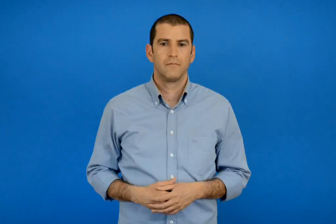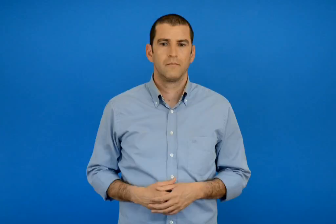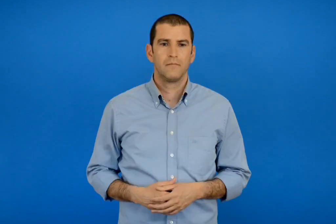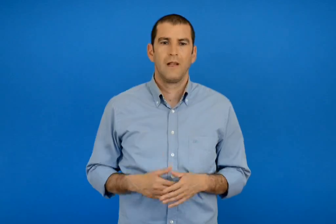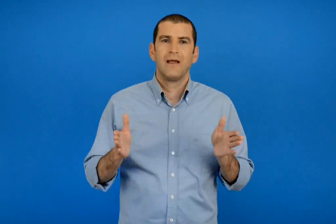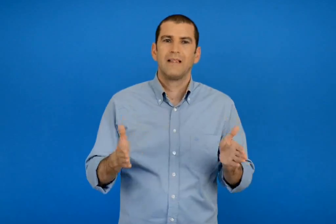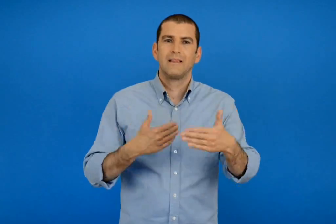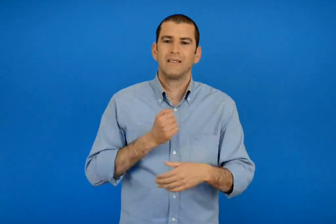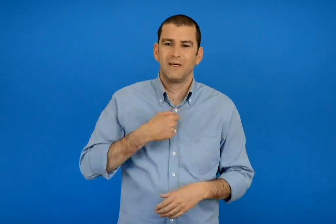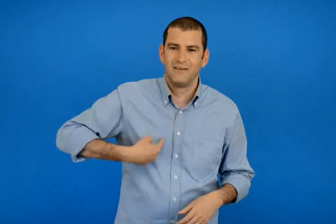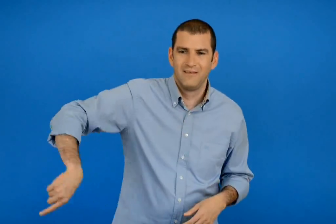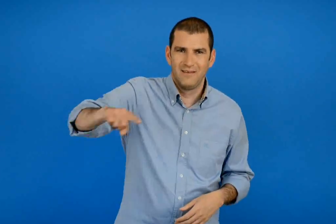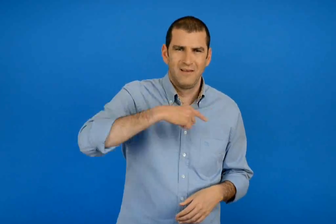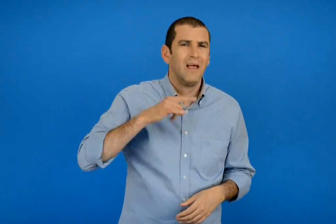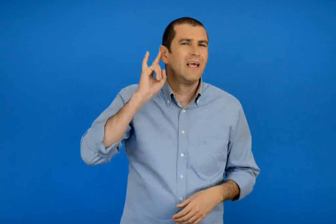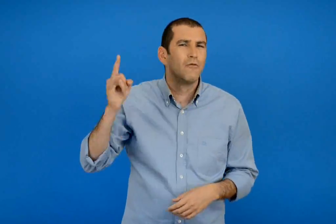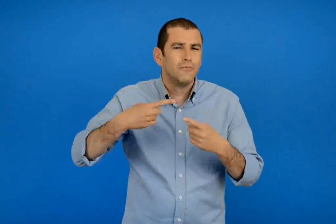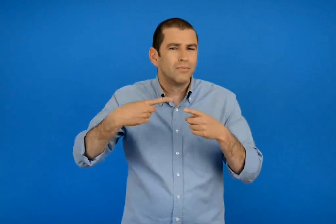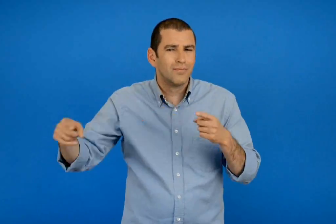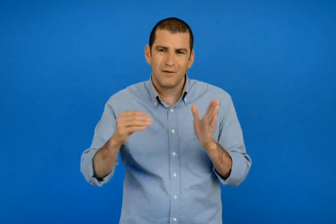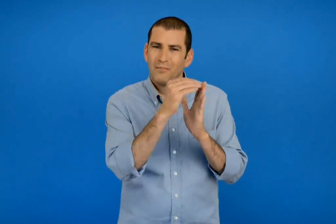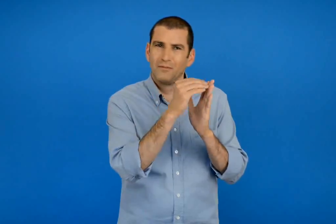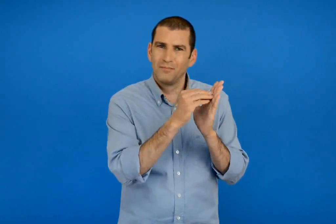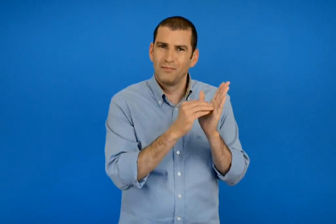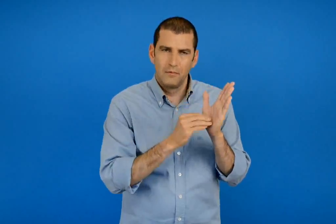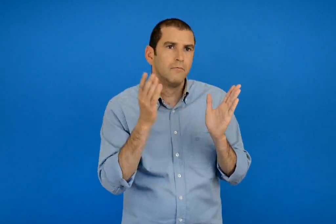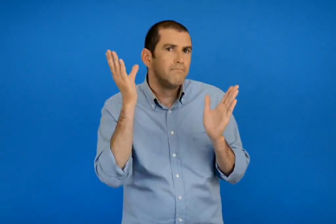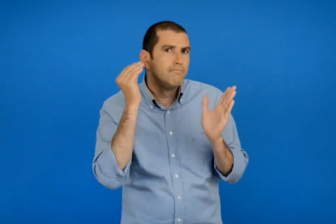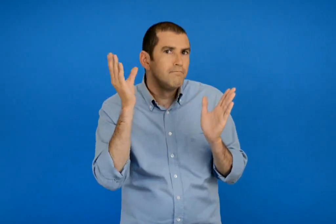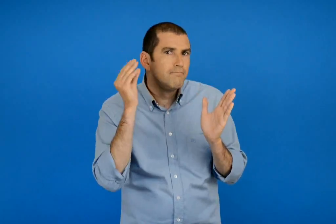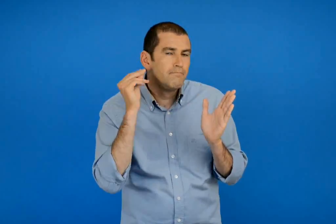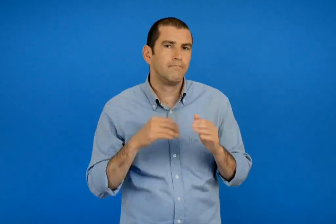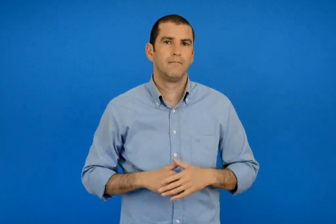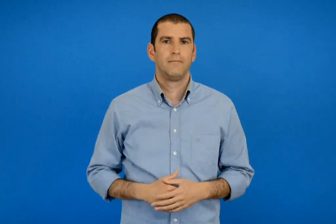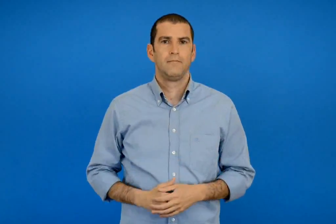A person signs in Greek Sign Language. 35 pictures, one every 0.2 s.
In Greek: ακούμε με προσοχή τους ήχους της τάξης μας που έχουμε καταγράψει
